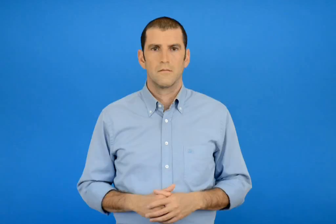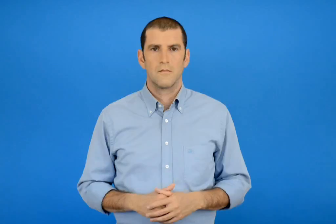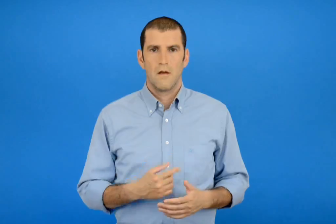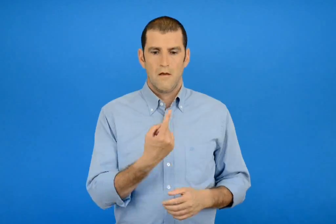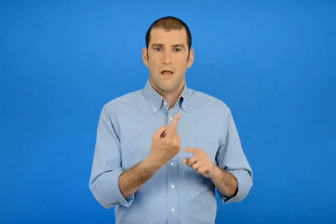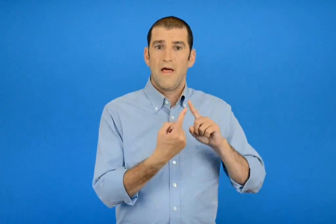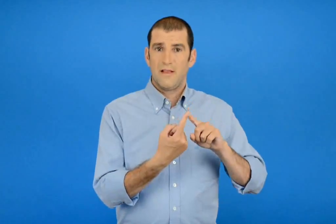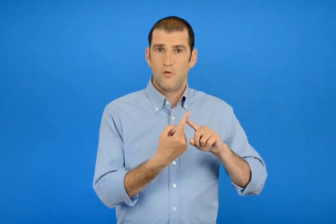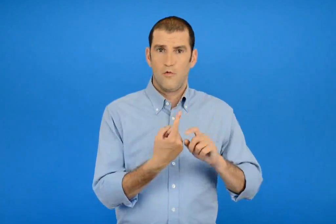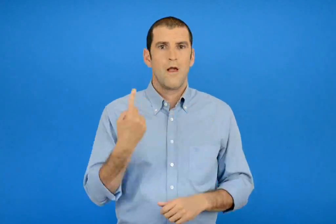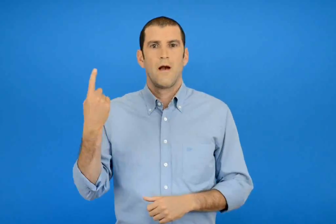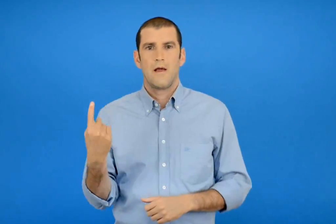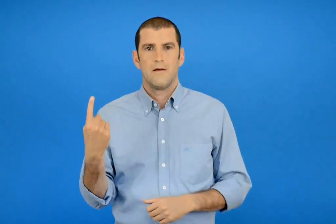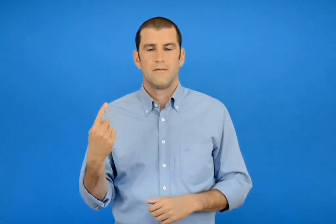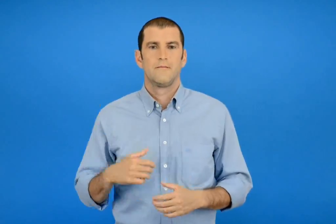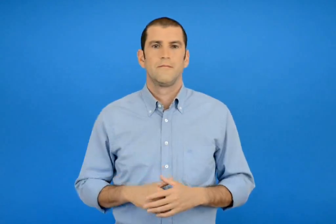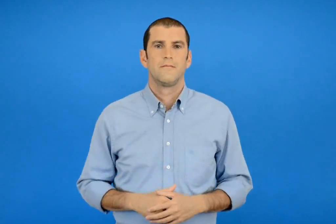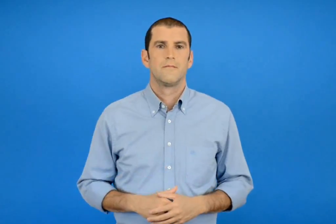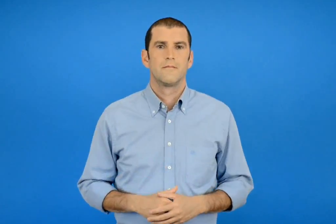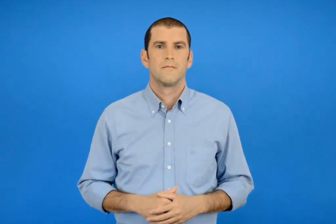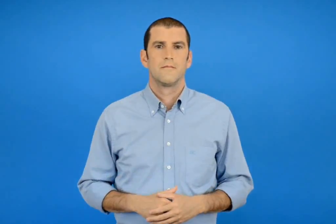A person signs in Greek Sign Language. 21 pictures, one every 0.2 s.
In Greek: κάθε δάχτυλο δείχνει 1
